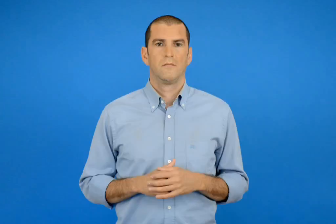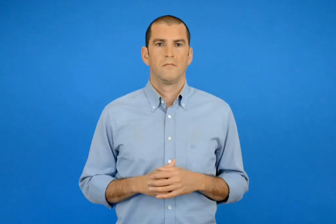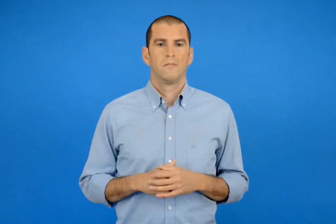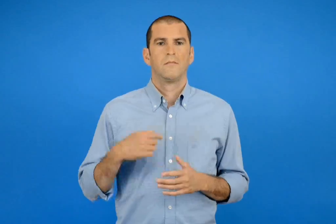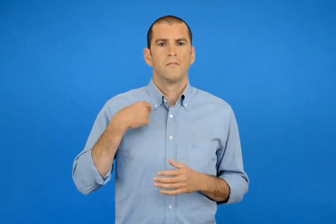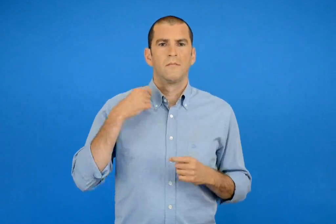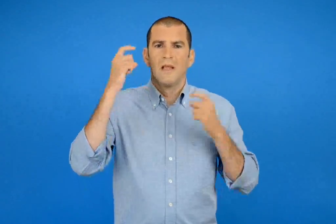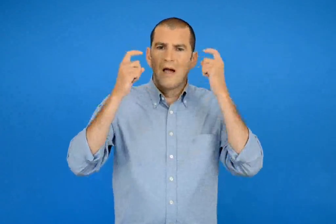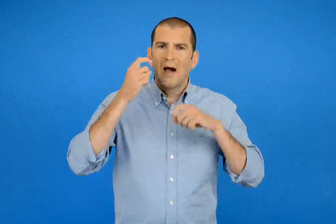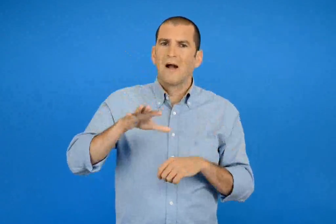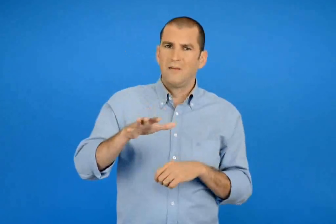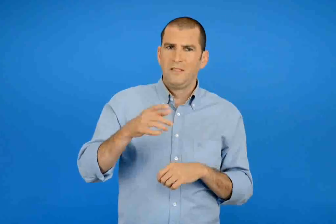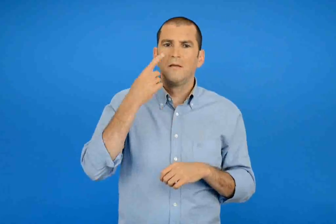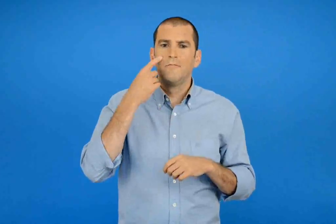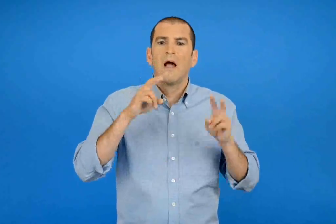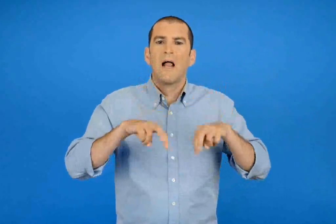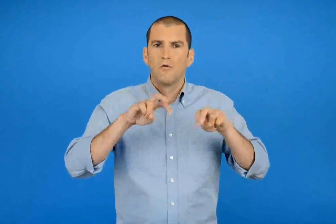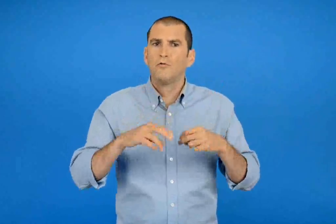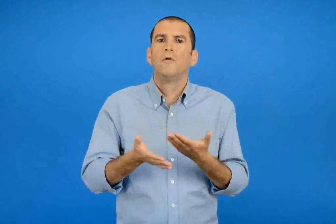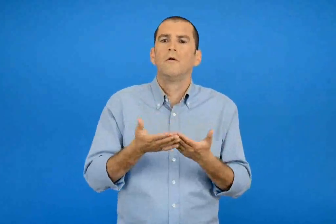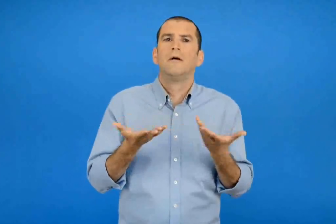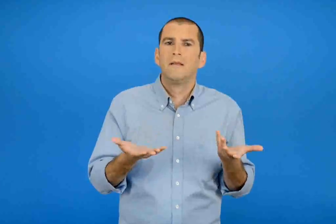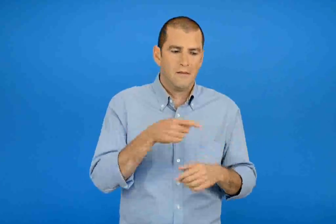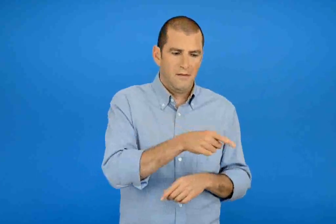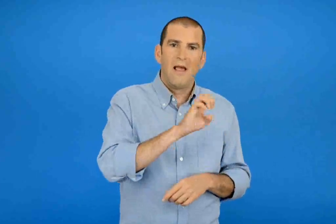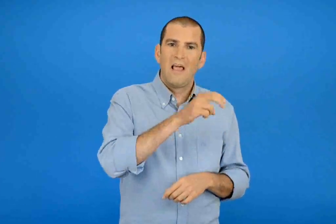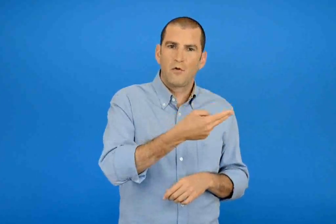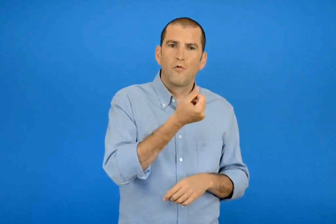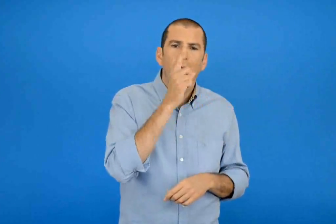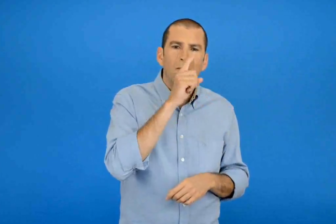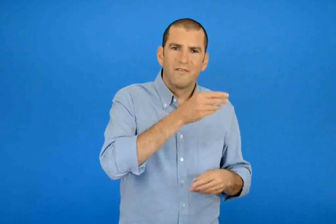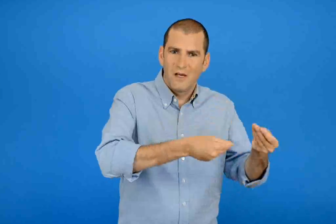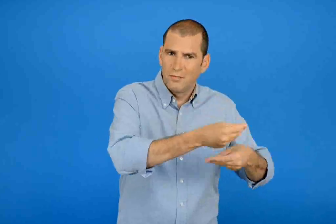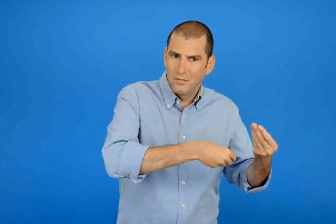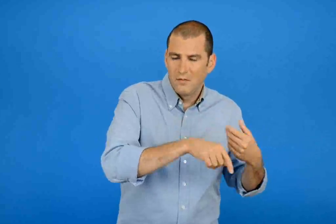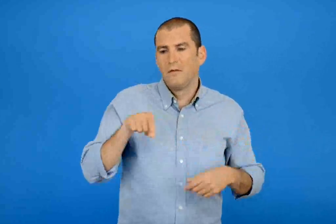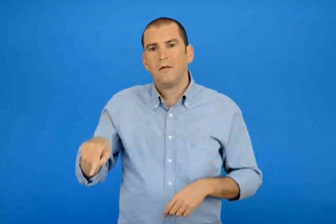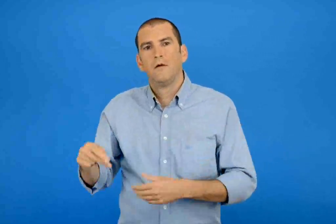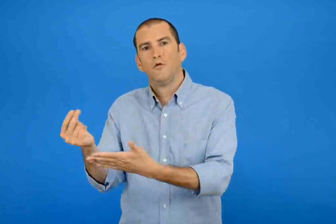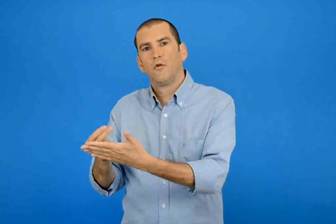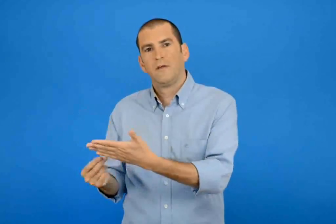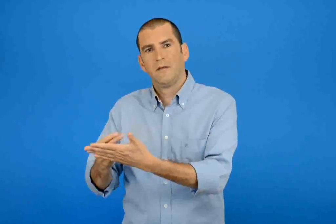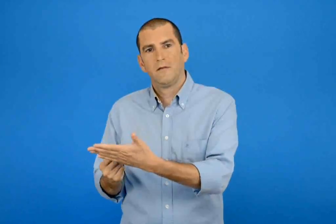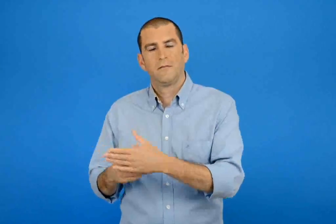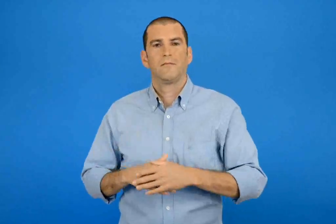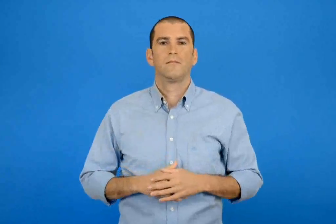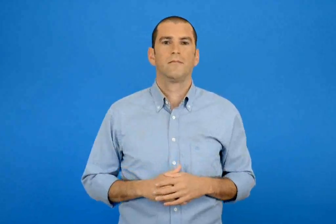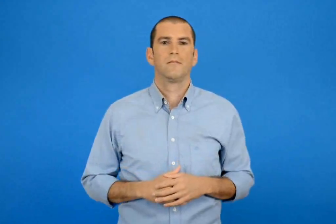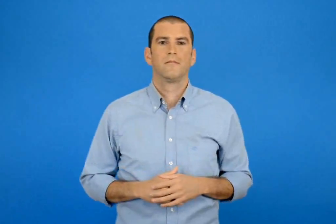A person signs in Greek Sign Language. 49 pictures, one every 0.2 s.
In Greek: ελέγχω την εκτίμηση μου χρησιμοποιώντας τα ψεύτικα ευρώ και τη ζωγραφική
